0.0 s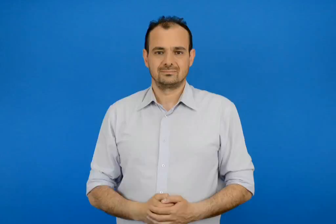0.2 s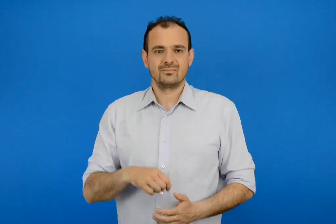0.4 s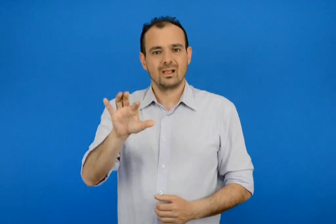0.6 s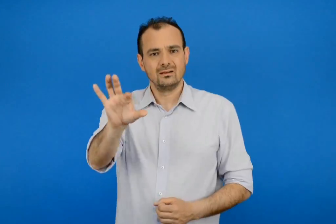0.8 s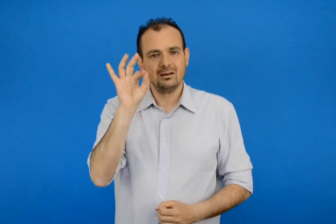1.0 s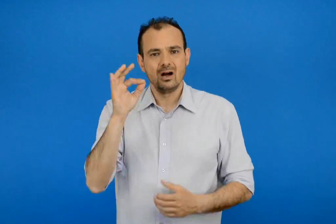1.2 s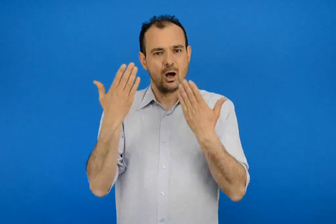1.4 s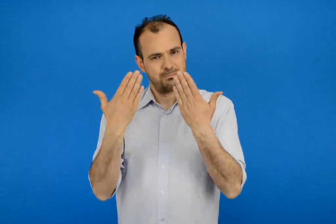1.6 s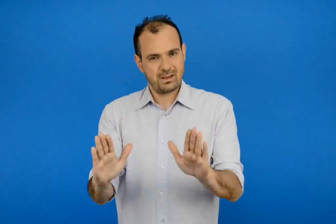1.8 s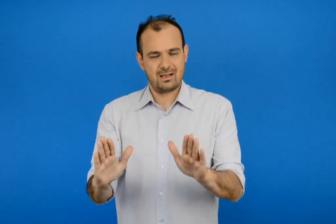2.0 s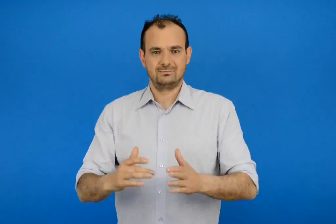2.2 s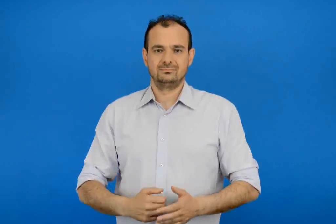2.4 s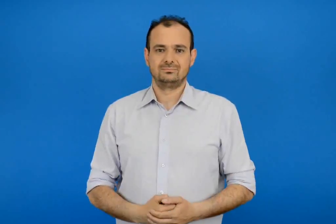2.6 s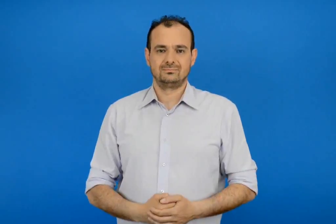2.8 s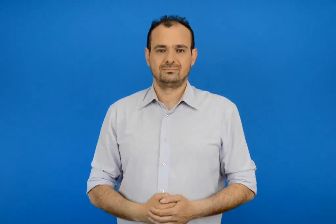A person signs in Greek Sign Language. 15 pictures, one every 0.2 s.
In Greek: επιλέξαμε
